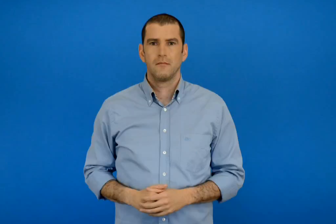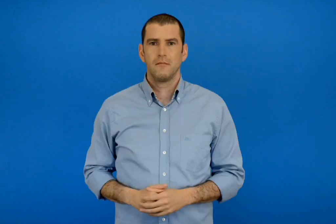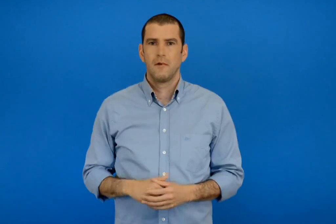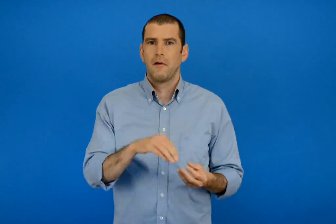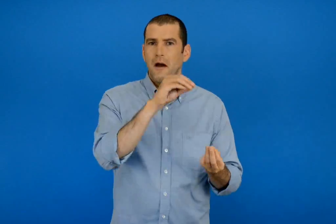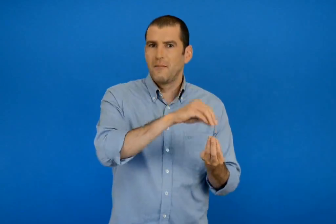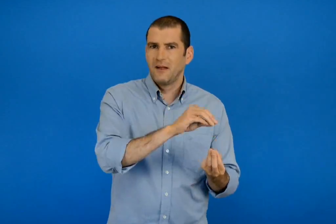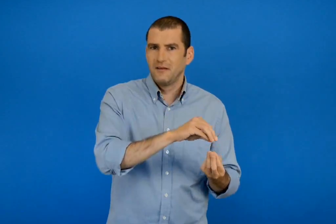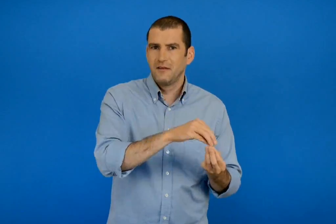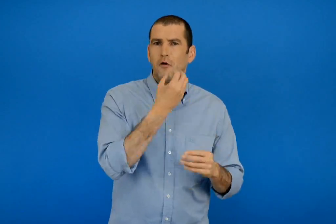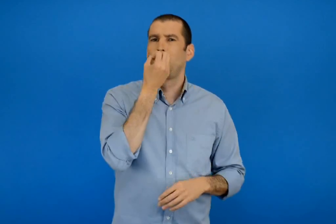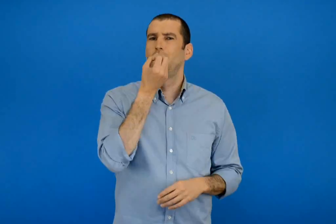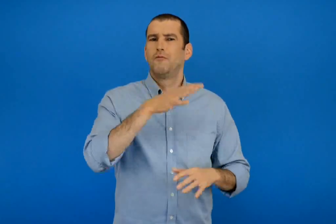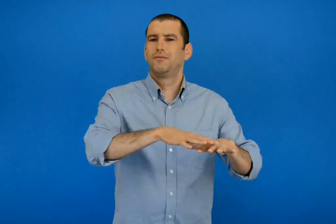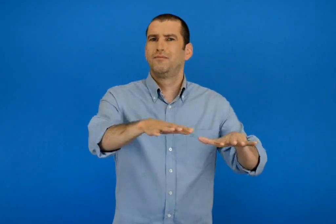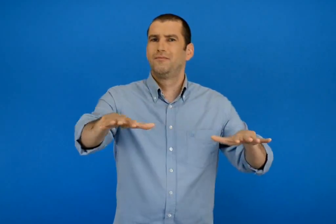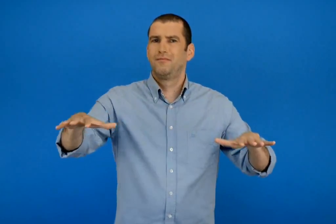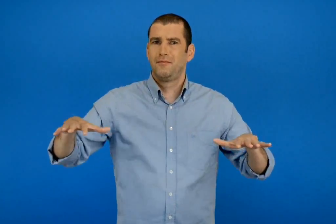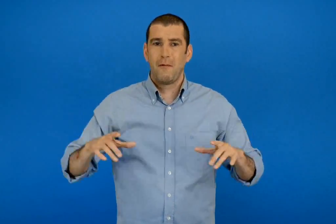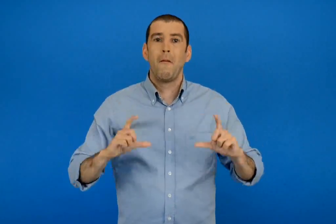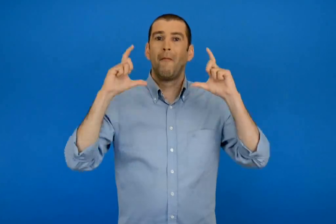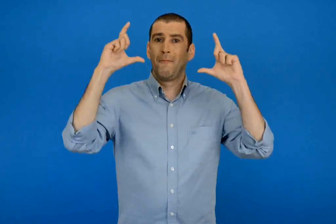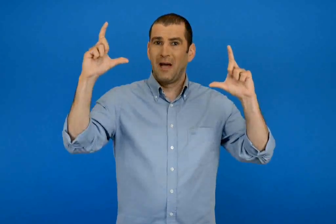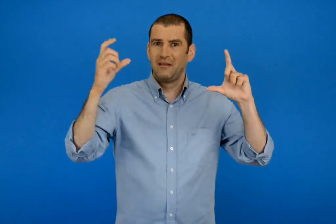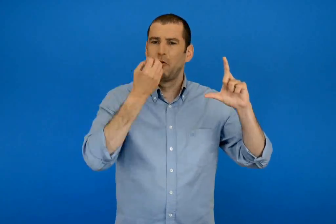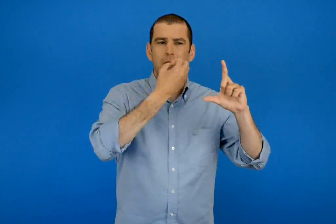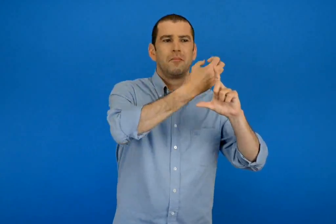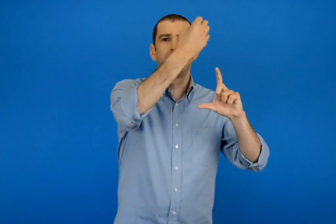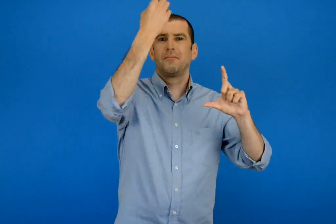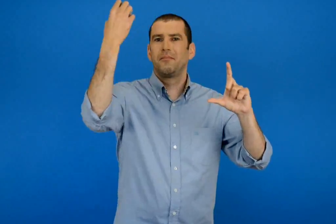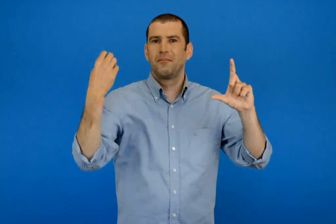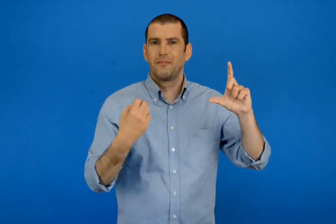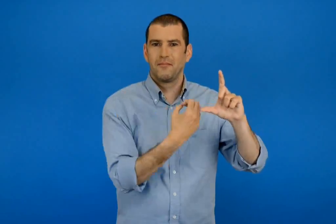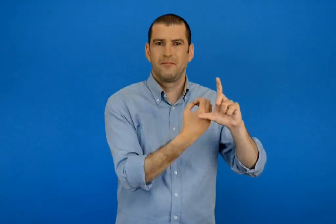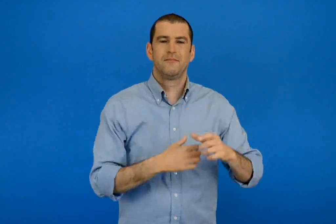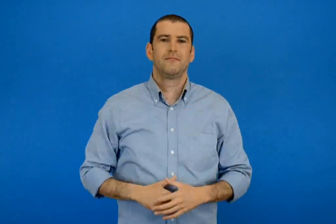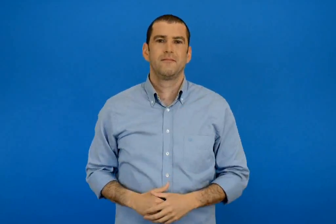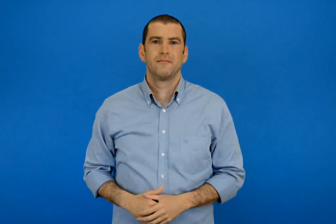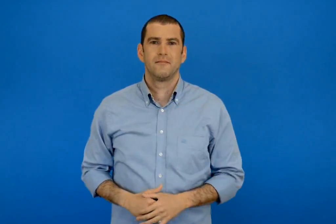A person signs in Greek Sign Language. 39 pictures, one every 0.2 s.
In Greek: απρίλης με τα λουλούδια και μάης με τα ρόδα
